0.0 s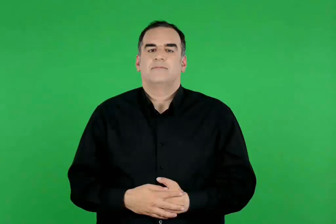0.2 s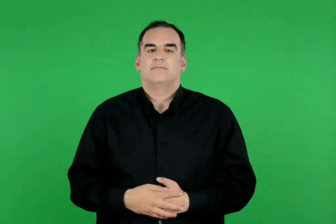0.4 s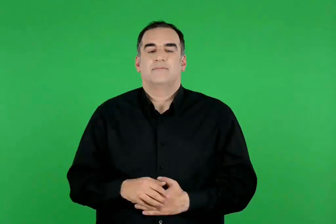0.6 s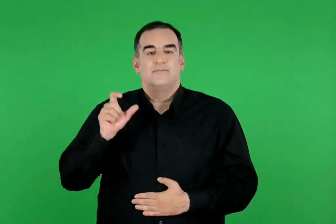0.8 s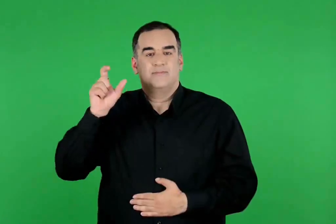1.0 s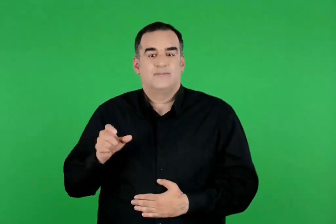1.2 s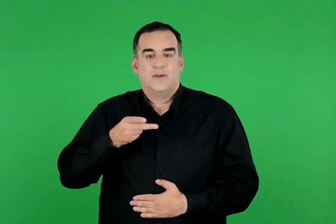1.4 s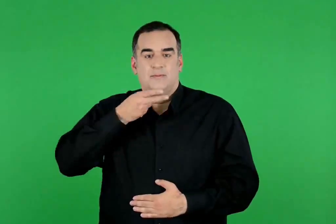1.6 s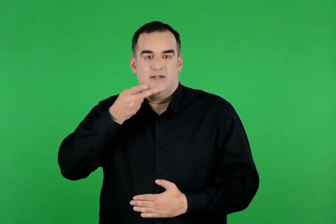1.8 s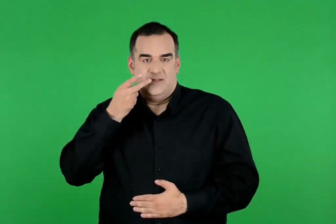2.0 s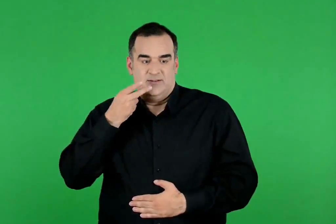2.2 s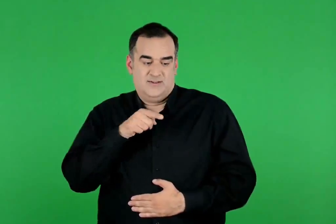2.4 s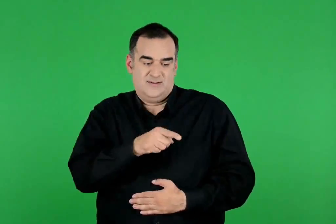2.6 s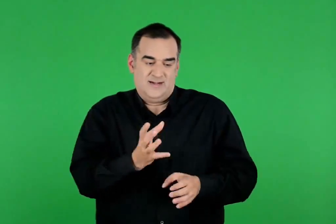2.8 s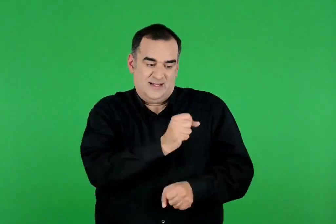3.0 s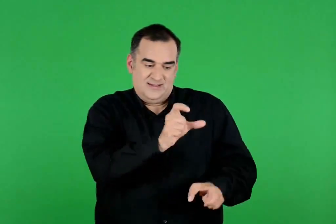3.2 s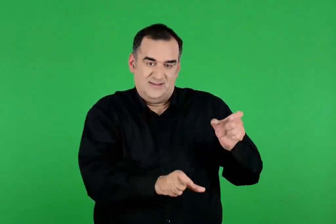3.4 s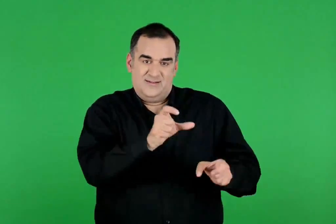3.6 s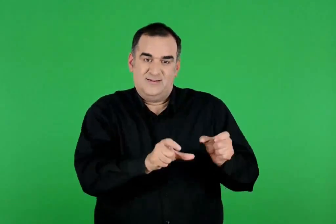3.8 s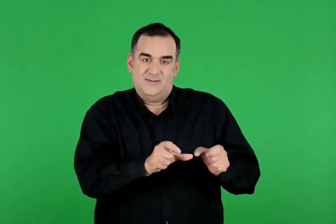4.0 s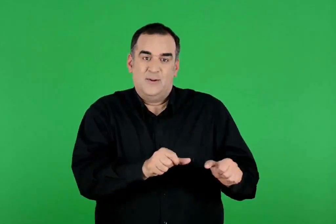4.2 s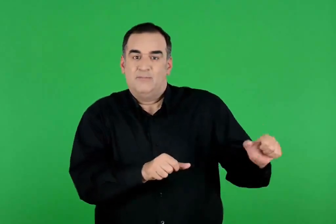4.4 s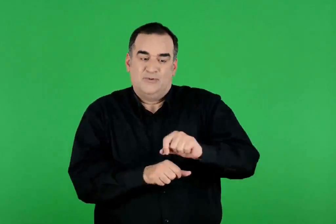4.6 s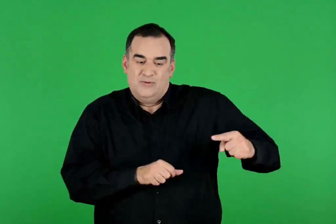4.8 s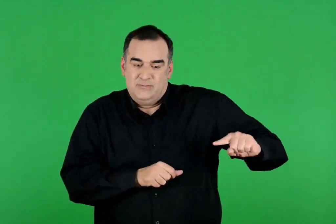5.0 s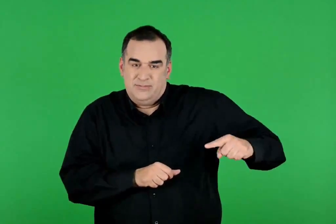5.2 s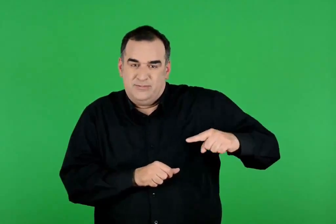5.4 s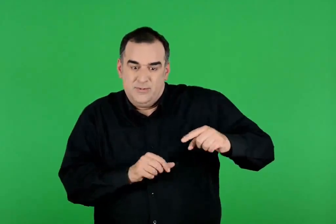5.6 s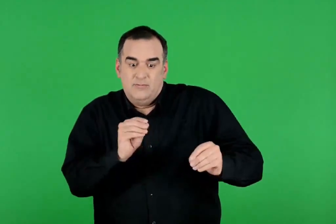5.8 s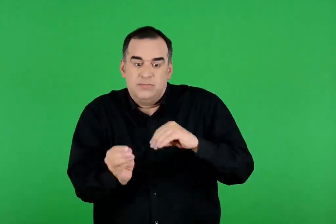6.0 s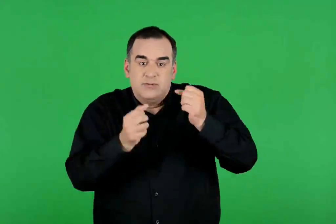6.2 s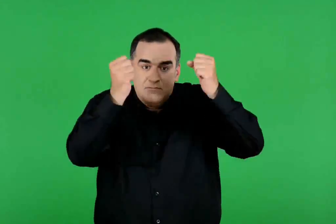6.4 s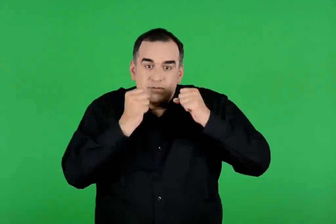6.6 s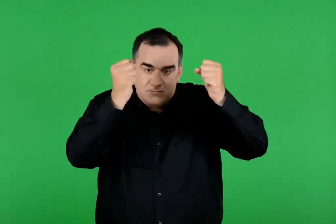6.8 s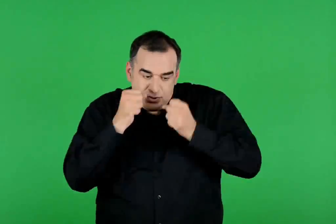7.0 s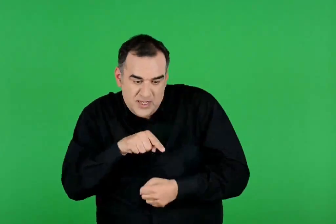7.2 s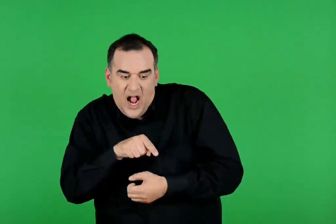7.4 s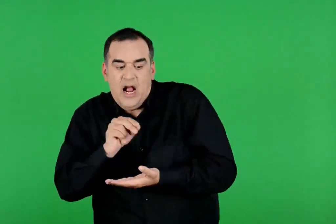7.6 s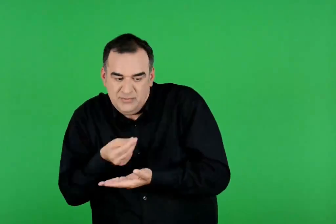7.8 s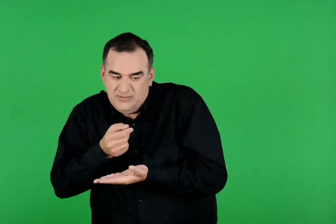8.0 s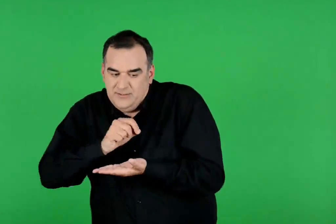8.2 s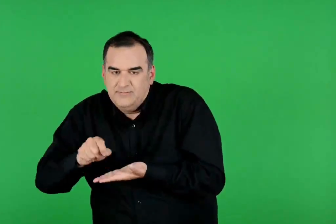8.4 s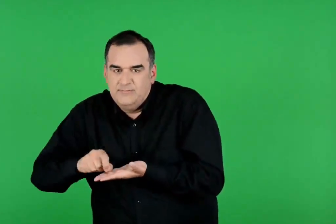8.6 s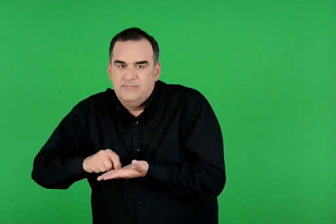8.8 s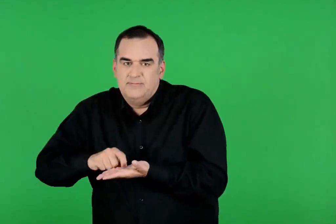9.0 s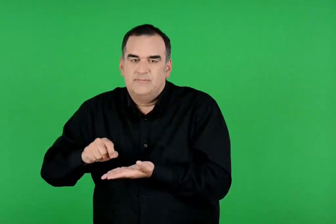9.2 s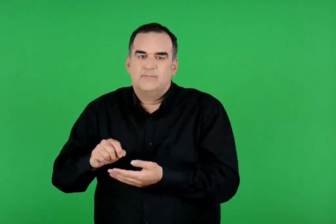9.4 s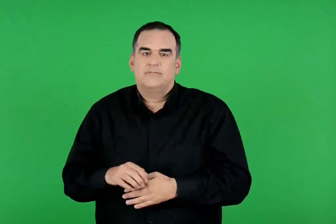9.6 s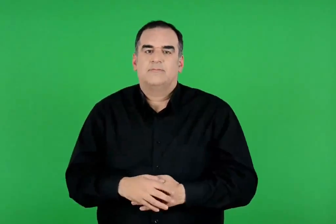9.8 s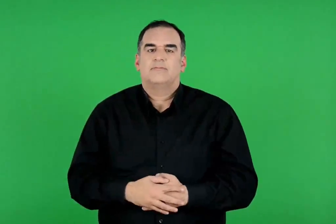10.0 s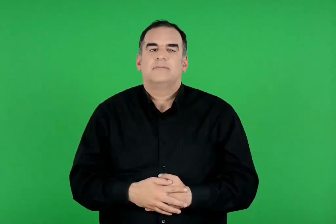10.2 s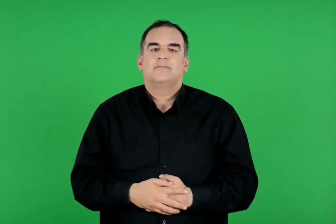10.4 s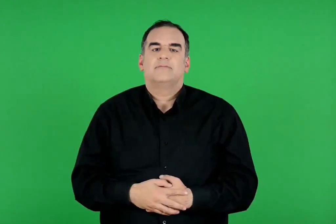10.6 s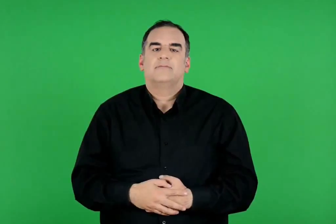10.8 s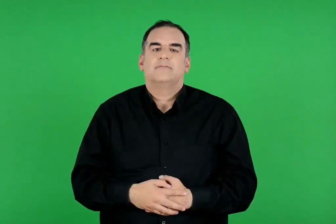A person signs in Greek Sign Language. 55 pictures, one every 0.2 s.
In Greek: ο ποιητής δε χάνει την ευκαιρία να τονίσει τις συμφορές που περιμένουν και τους νικητές στο ταξίδι της επιστροφής
